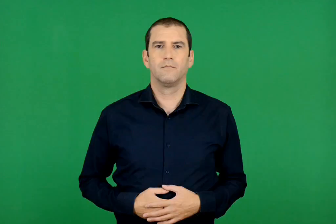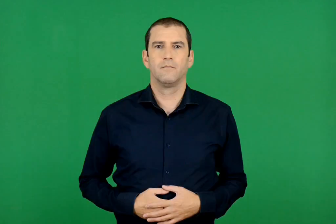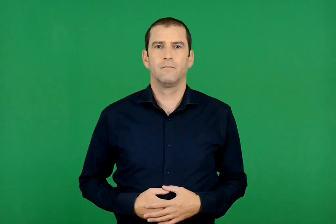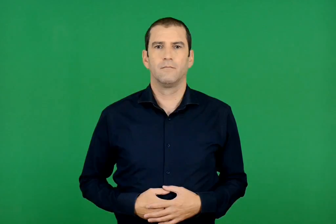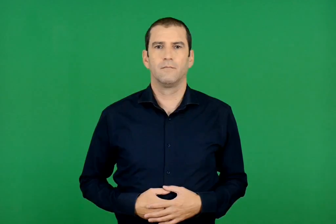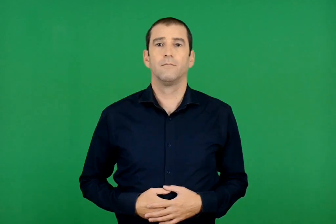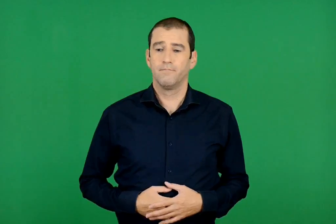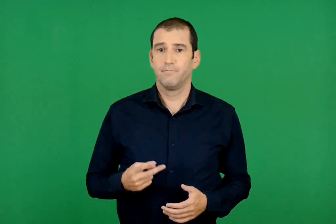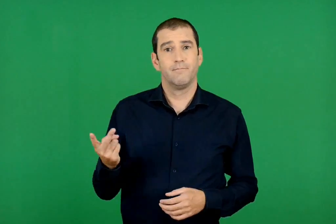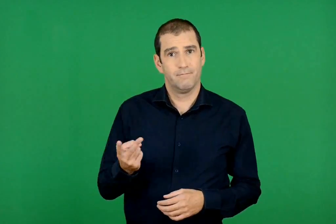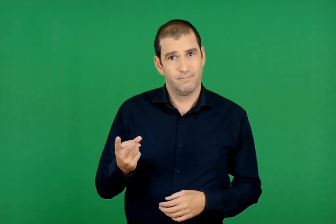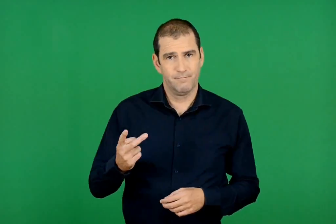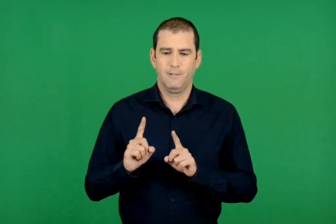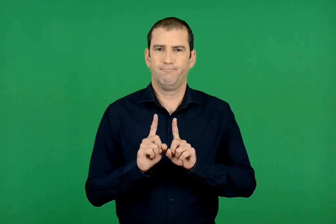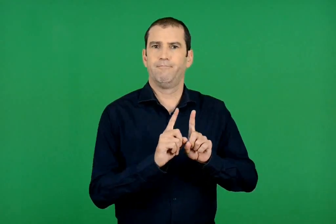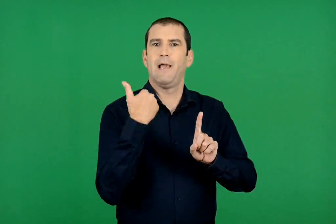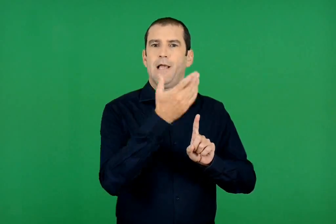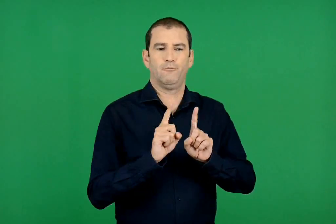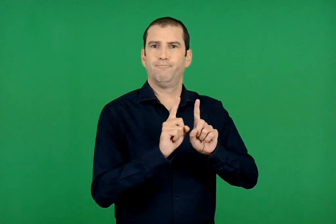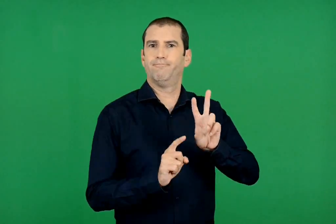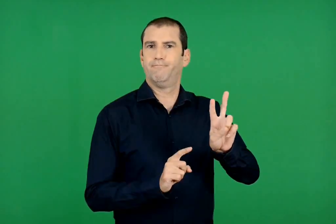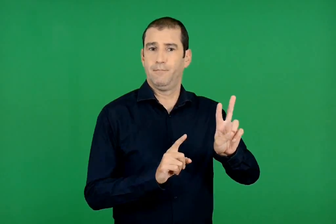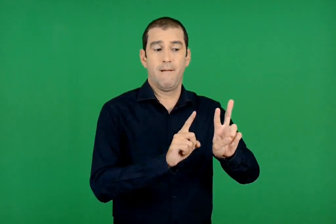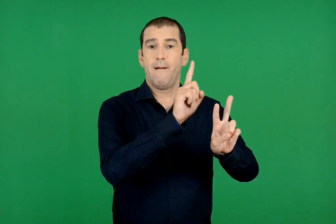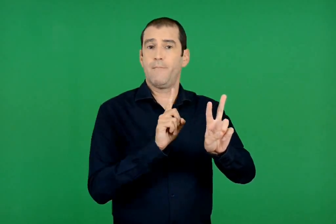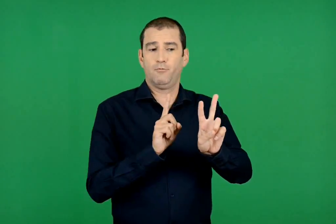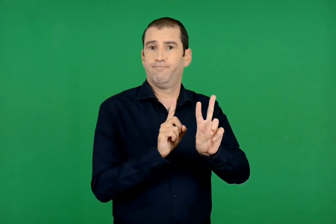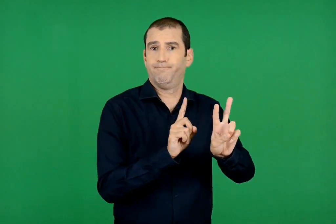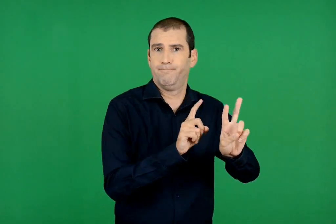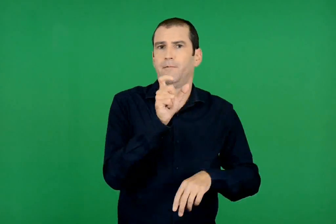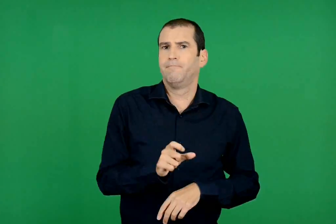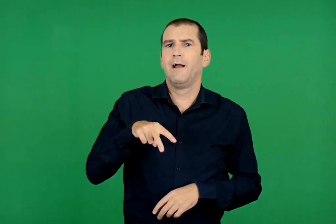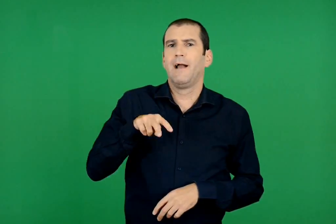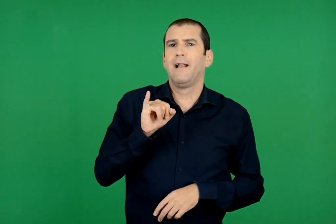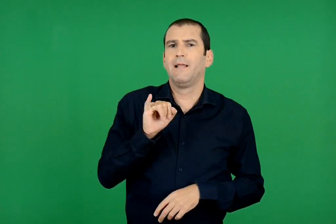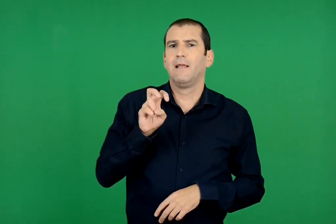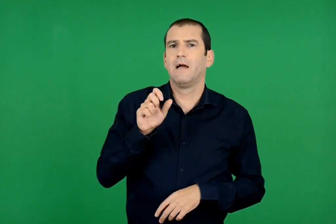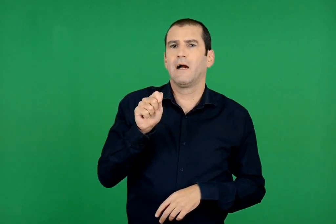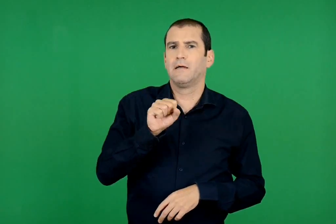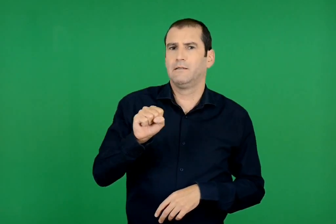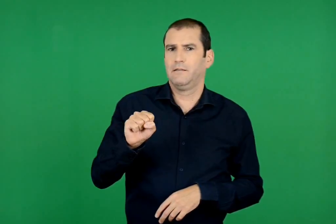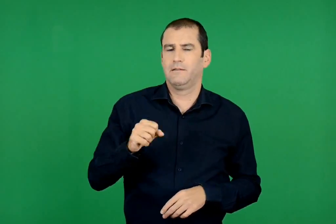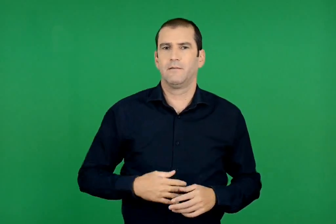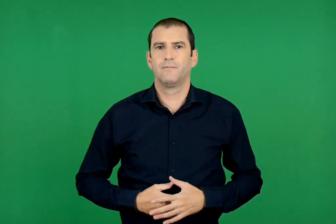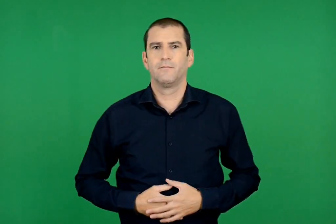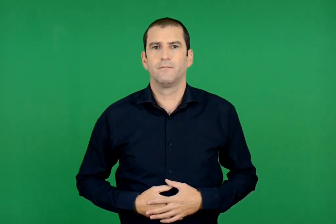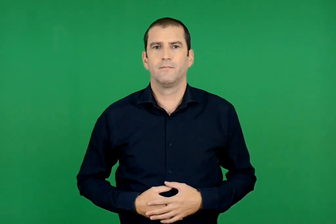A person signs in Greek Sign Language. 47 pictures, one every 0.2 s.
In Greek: έτσι βγήκαν έξω και πίσω τούς ακολουθούσε ο λίχας
